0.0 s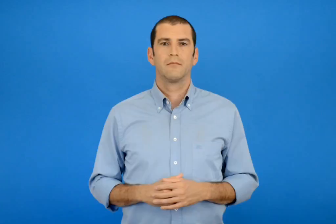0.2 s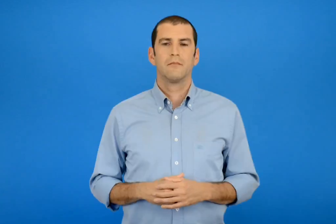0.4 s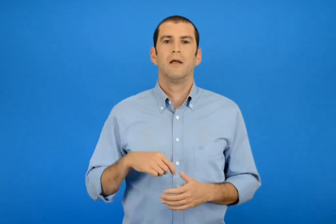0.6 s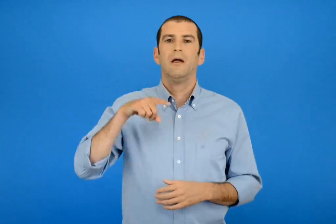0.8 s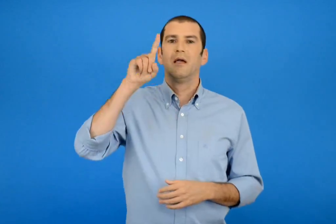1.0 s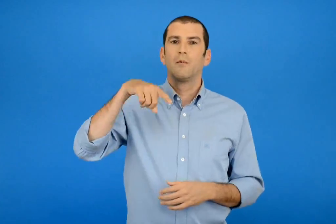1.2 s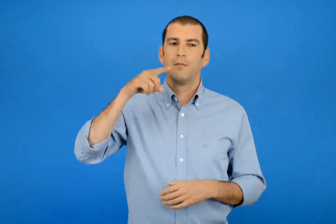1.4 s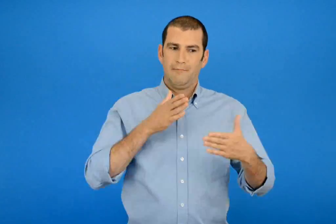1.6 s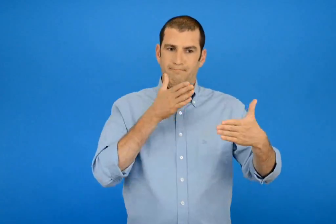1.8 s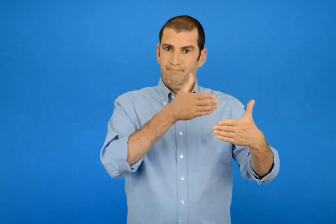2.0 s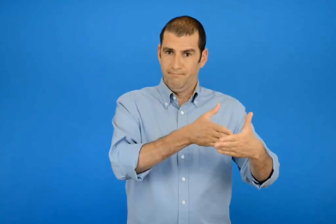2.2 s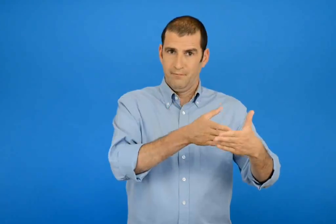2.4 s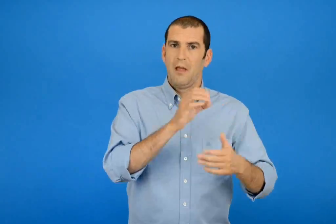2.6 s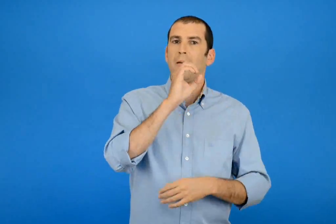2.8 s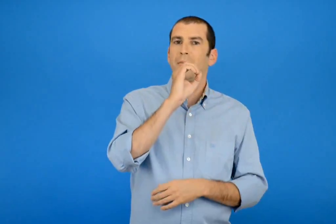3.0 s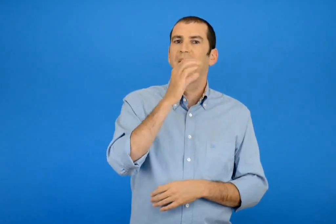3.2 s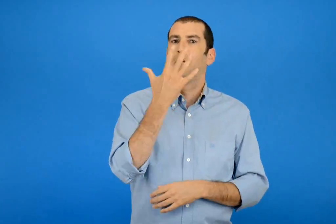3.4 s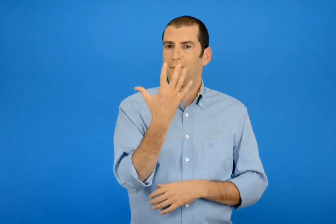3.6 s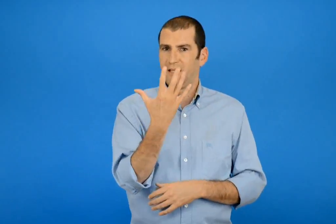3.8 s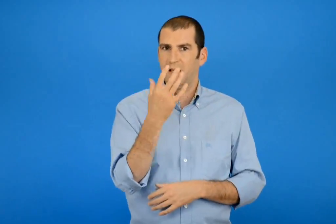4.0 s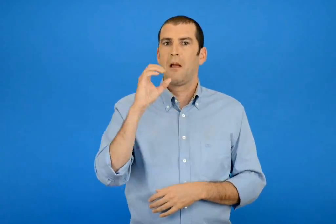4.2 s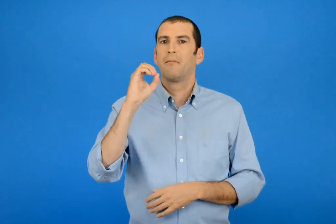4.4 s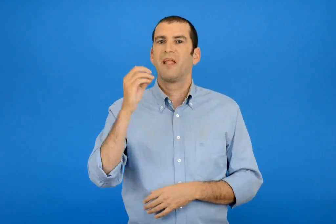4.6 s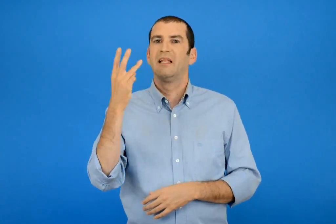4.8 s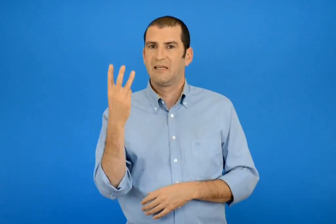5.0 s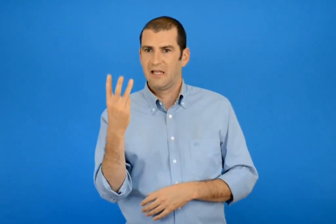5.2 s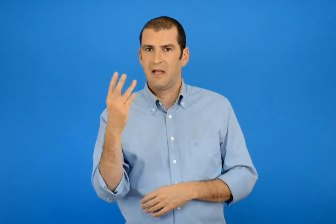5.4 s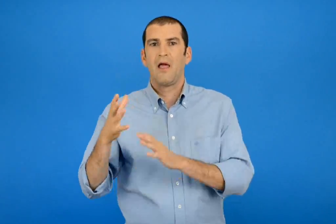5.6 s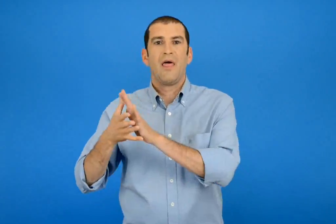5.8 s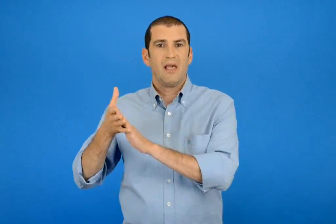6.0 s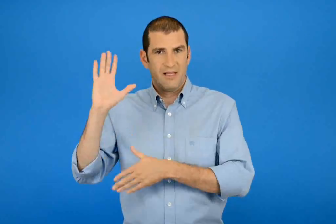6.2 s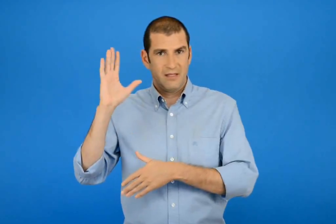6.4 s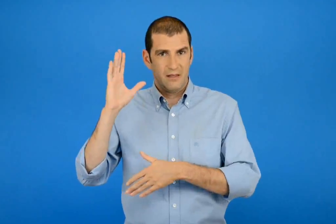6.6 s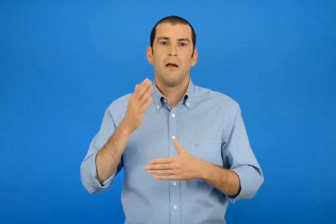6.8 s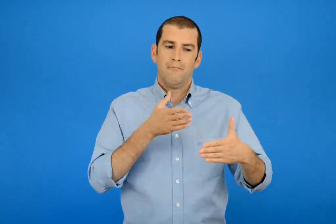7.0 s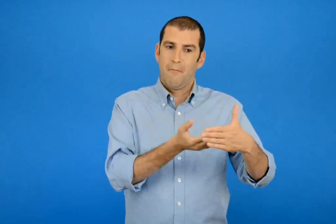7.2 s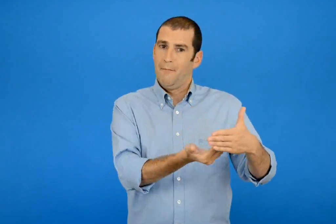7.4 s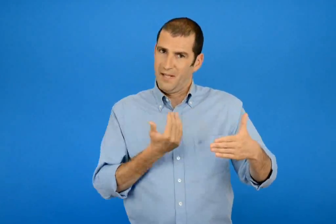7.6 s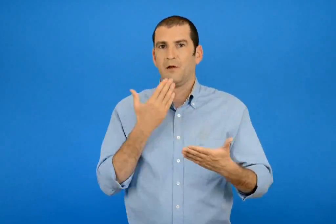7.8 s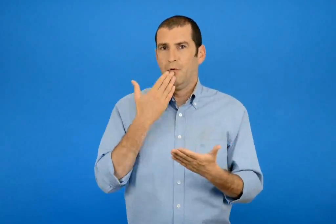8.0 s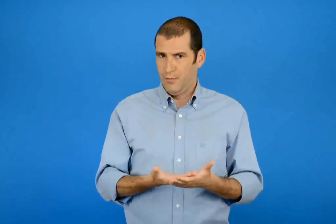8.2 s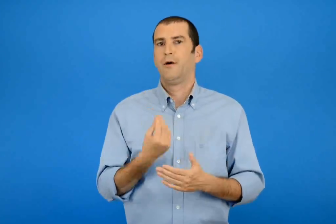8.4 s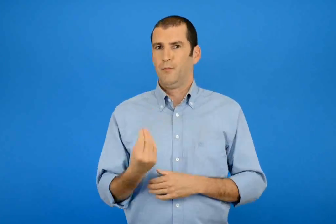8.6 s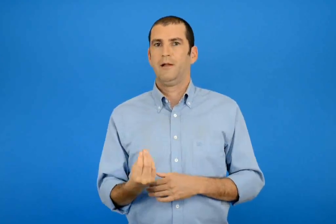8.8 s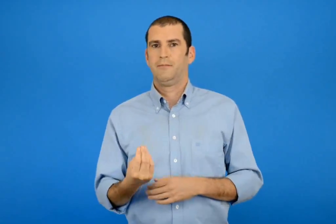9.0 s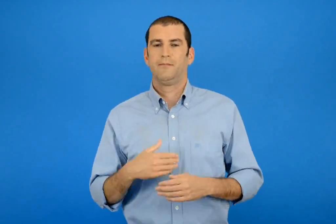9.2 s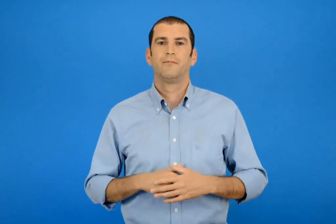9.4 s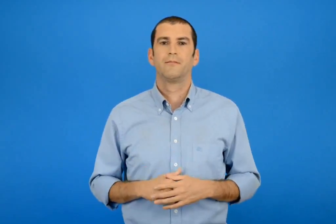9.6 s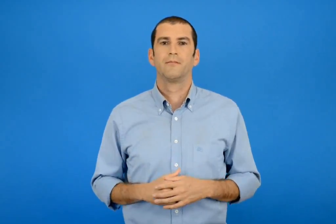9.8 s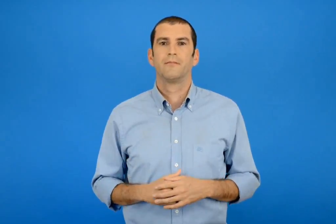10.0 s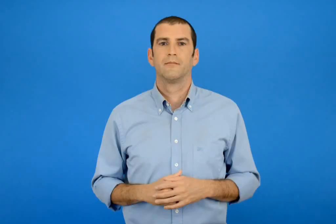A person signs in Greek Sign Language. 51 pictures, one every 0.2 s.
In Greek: ανάλωση πριν από 05 03 15 μηδέν πέντε μηδέν τρία 15
